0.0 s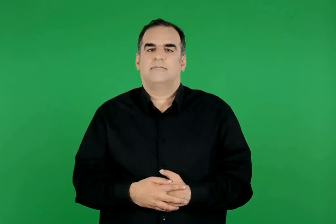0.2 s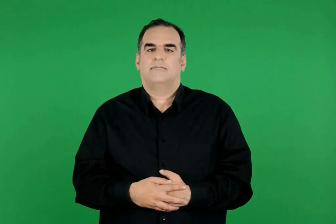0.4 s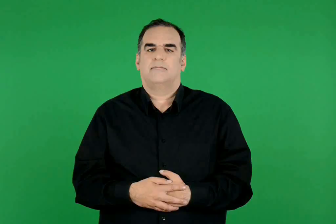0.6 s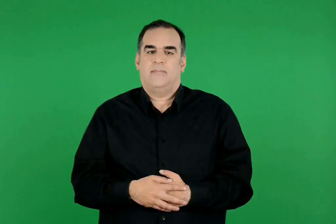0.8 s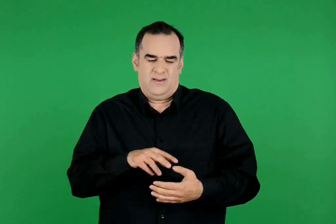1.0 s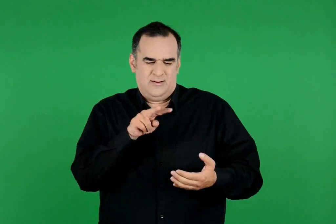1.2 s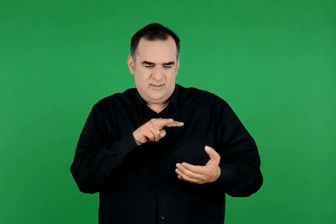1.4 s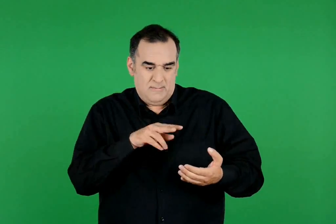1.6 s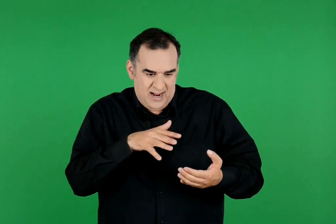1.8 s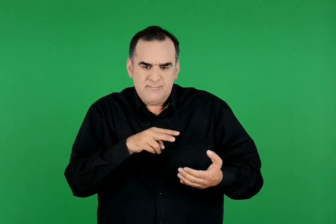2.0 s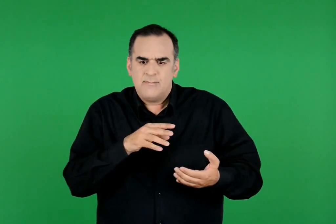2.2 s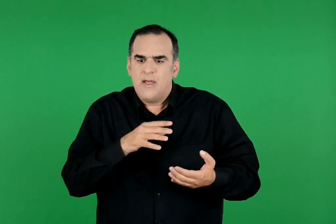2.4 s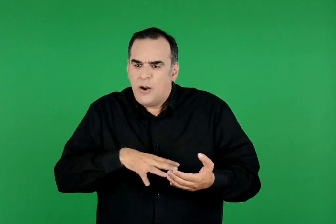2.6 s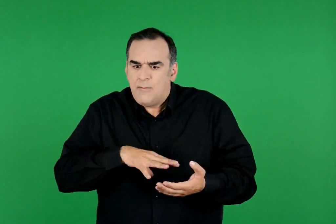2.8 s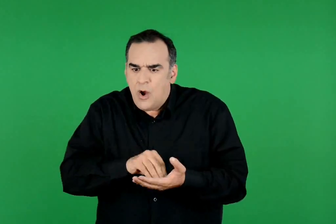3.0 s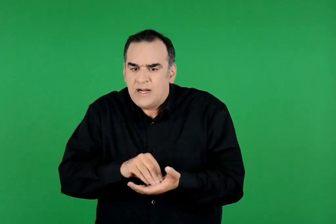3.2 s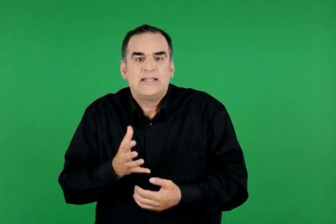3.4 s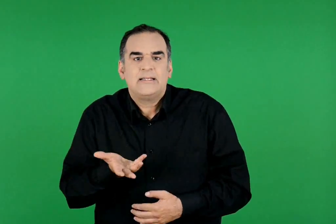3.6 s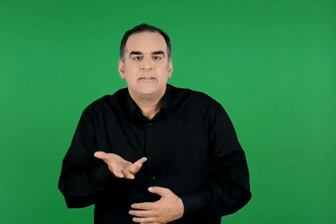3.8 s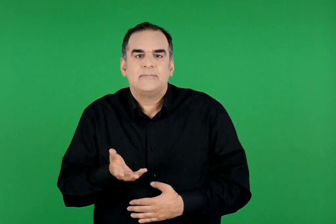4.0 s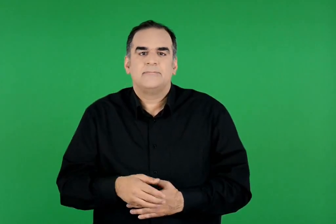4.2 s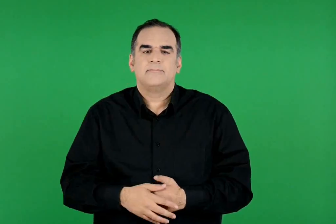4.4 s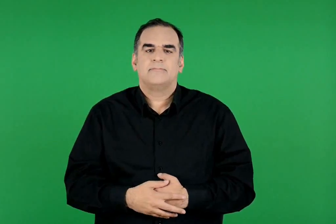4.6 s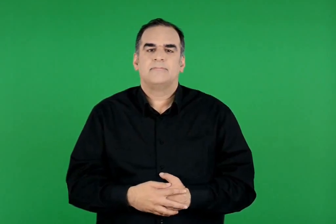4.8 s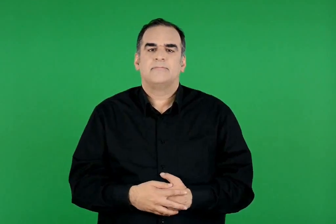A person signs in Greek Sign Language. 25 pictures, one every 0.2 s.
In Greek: τι άλλο θα θέλαμε να μελετήσουμε ;
